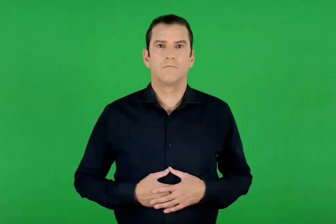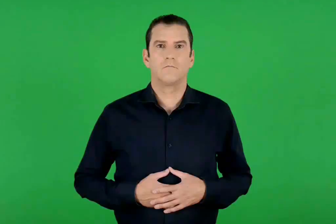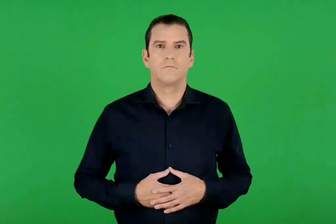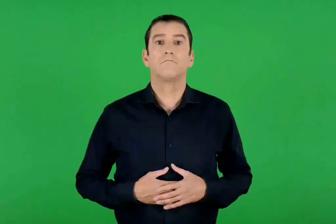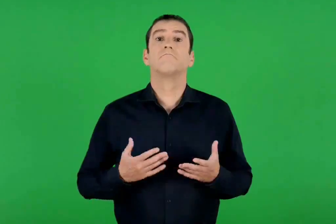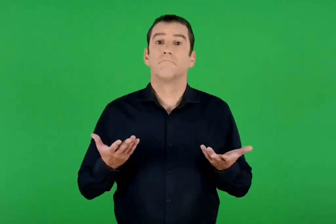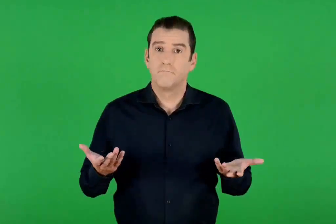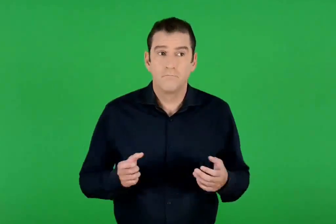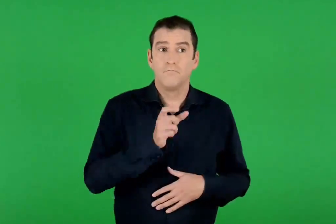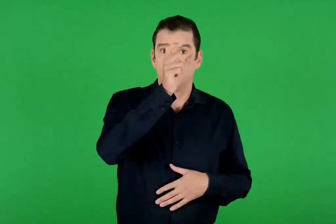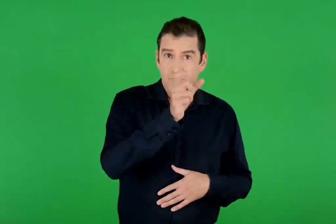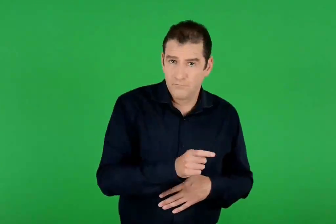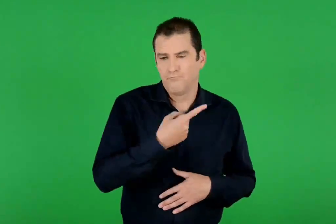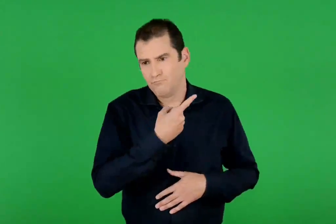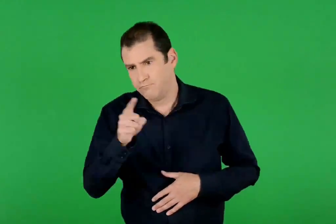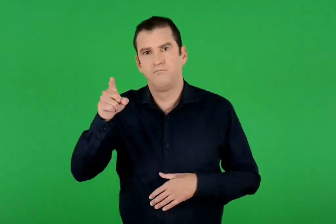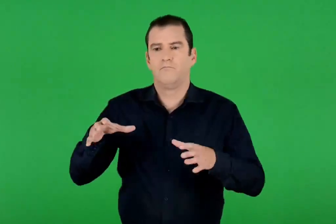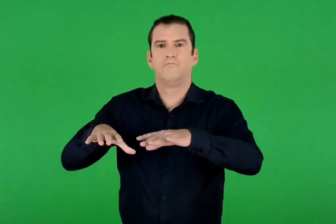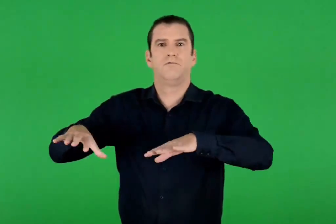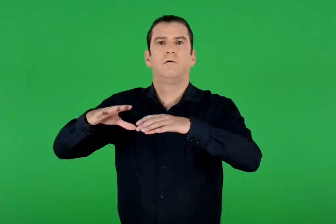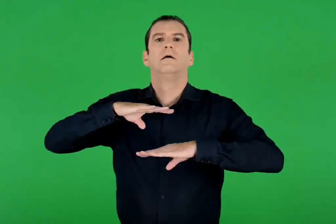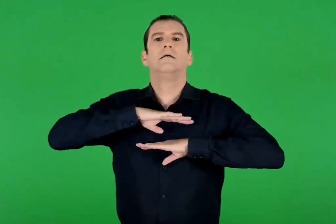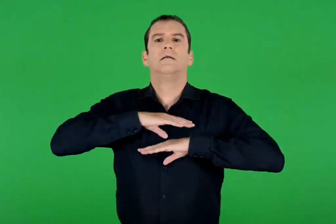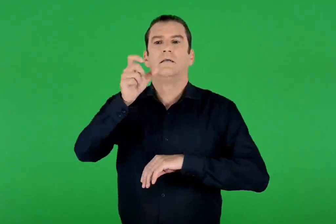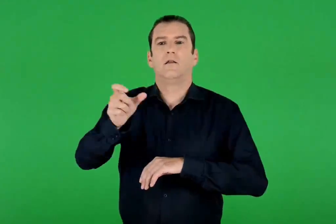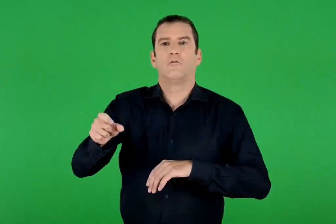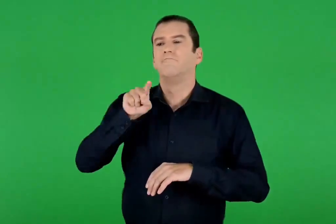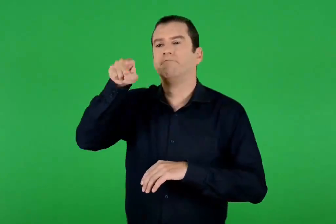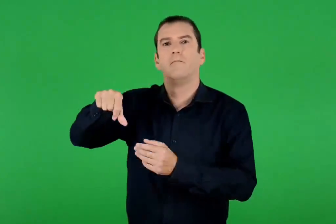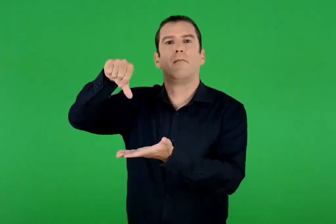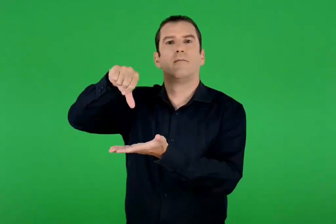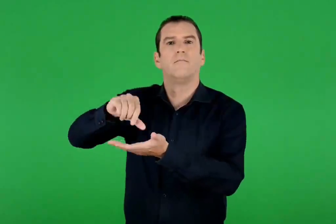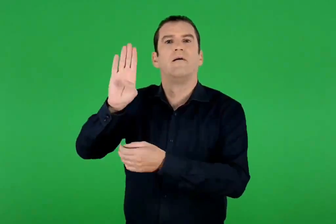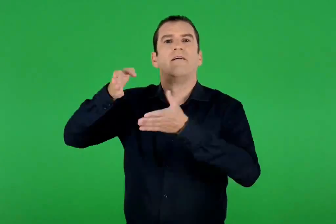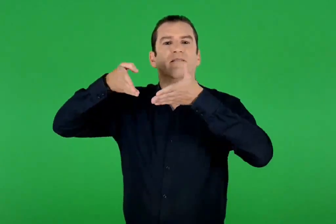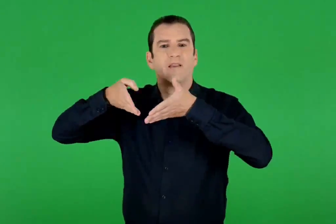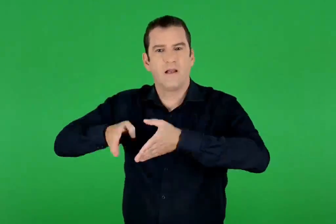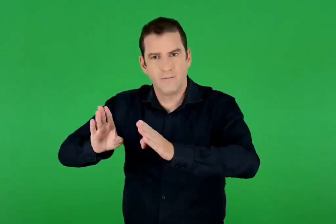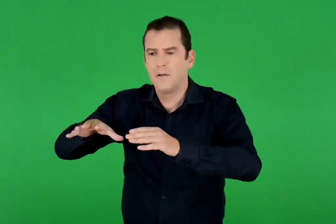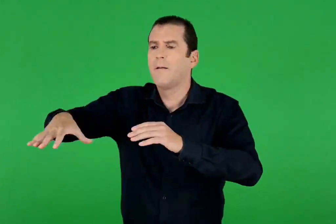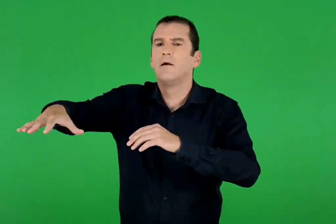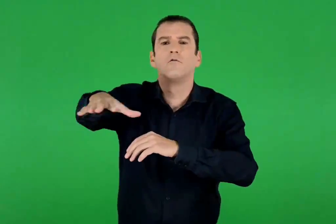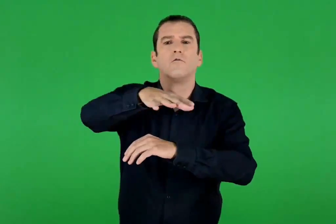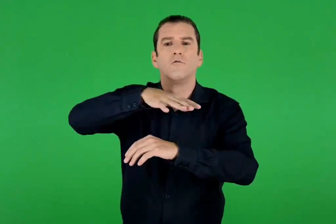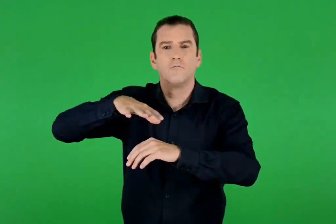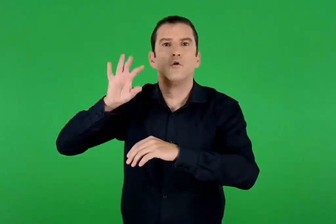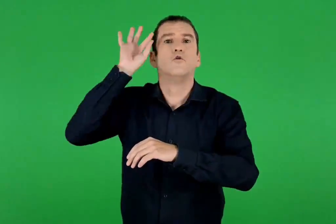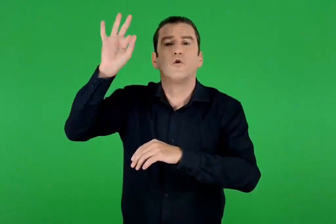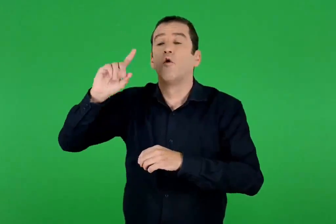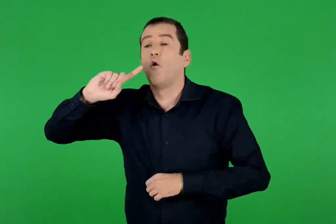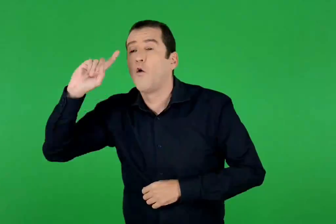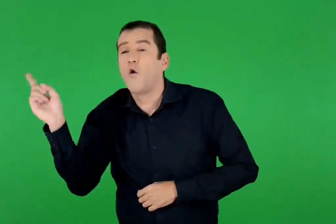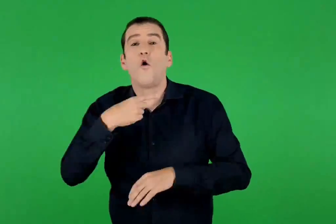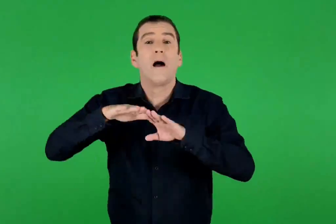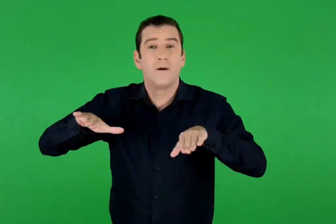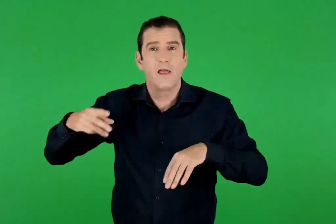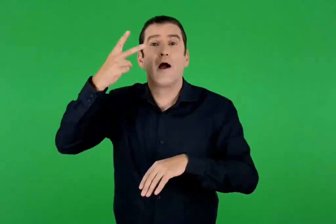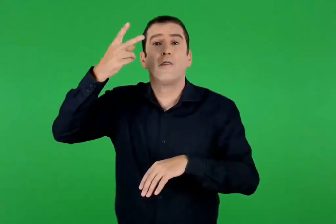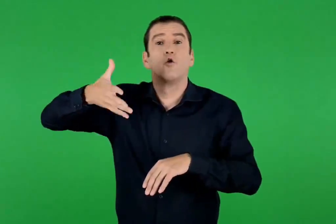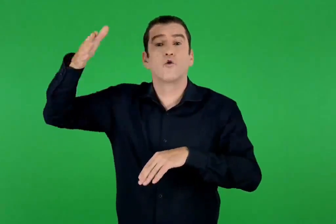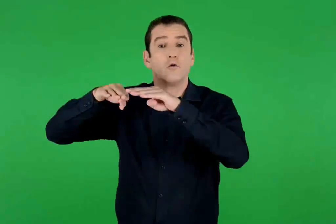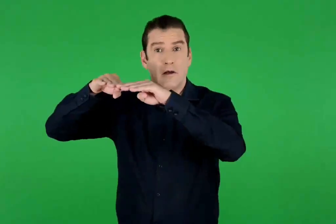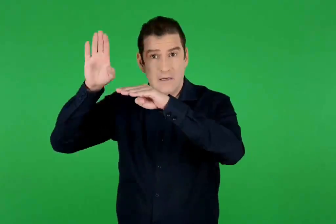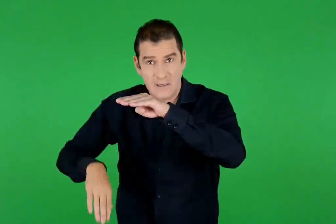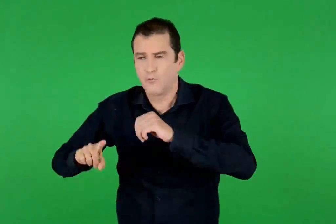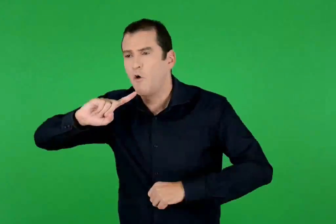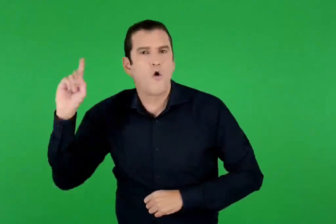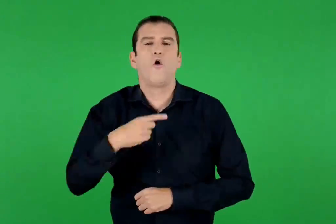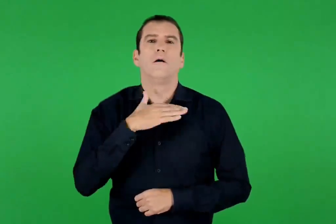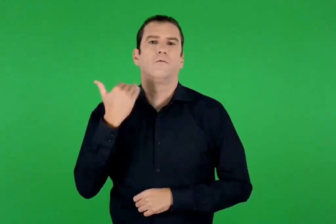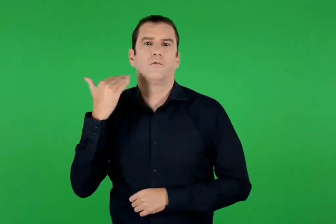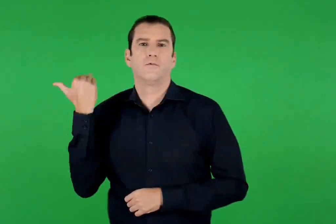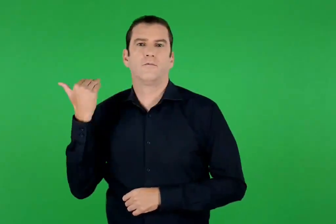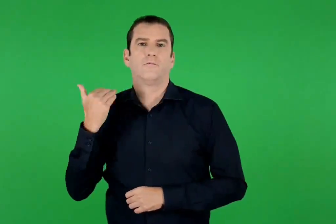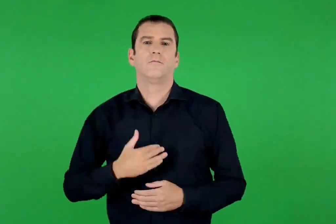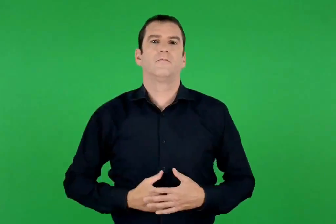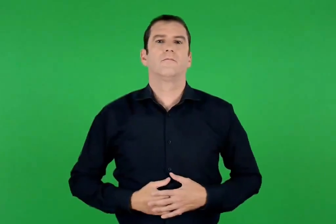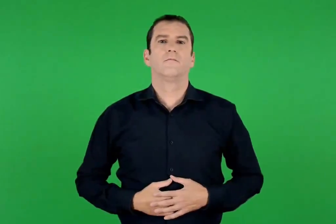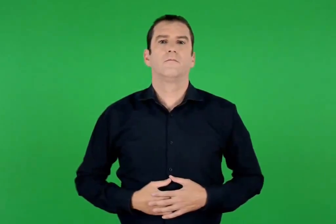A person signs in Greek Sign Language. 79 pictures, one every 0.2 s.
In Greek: έστειλε τότε στρατιώτες στη βηθλεέμ και στη γύρω περιοχή για να σκοτώσουν όλα τα παιδιά από δύο χρονών και κάτω
